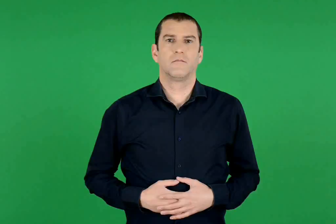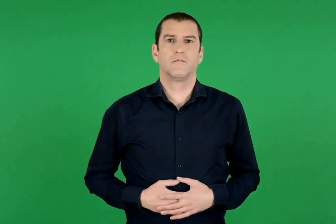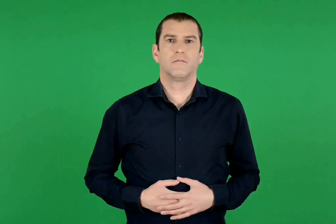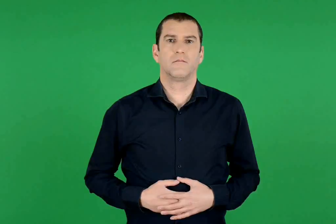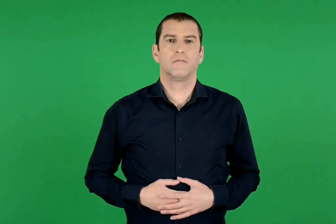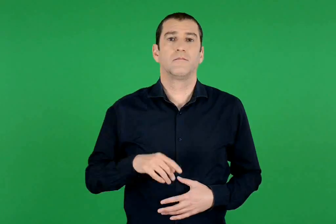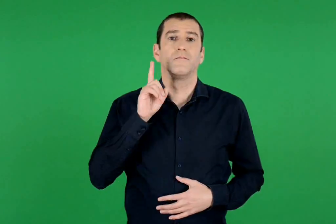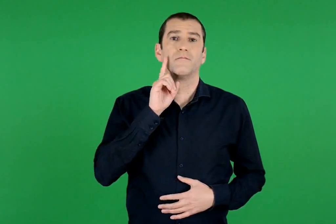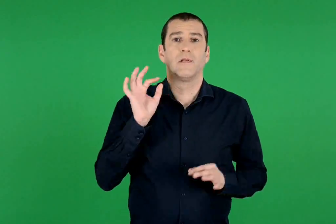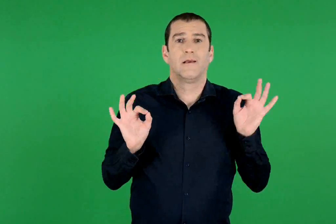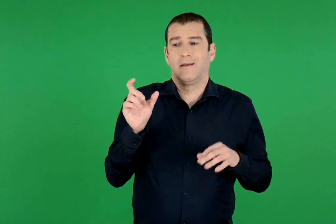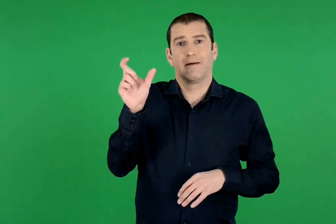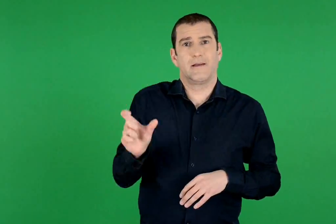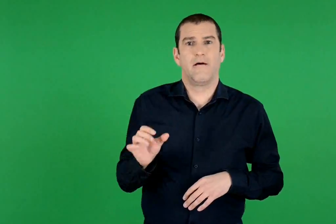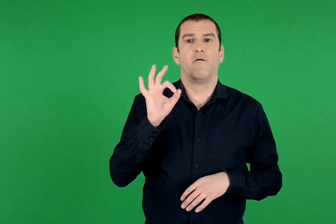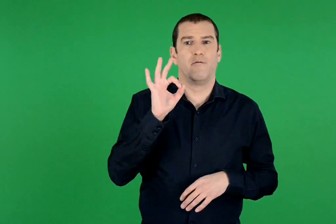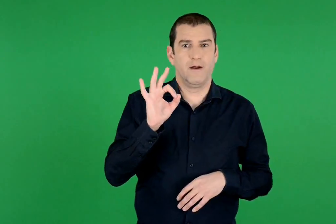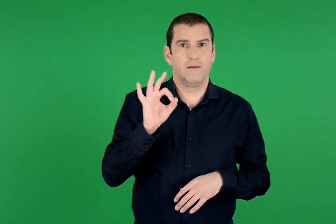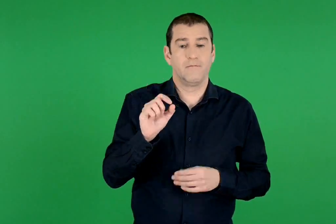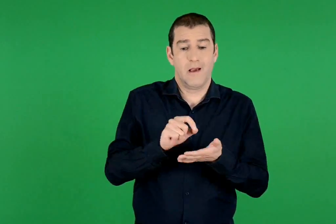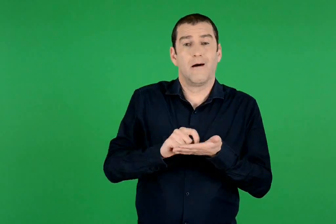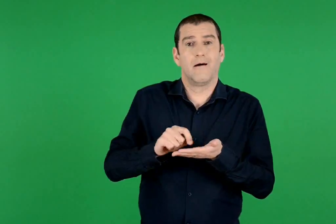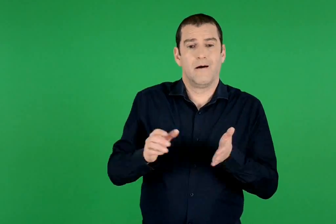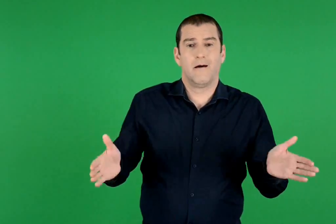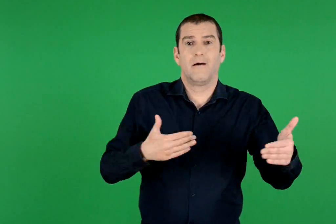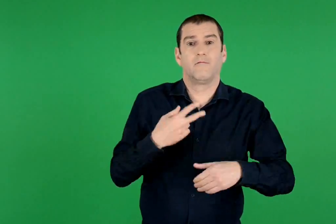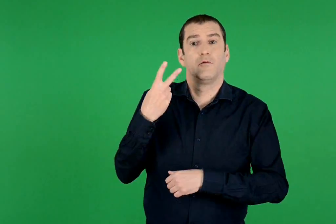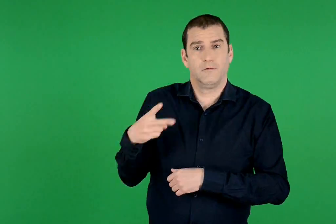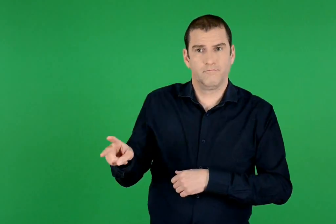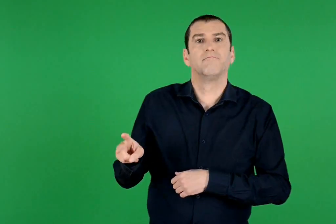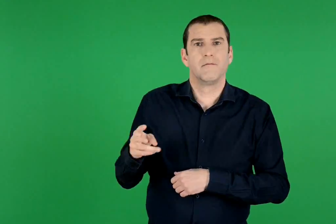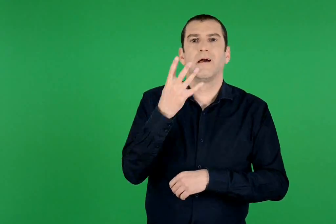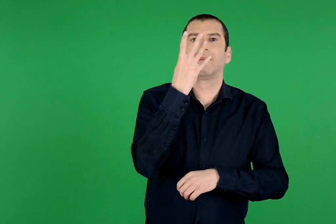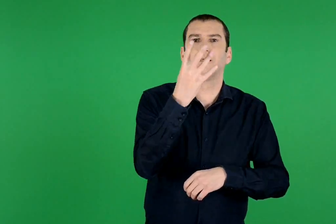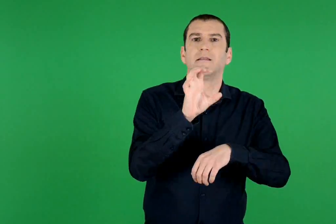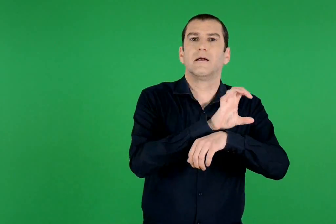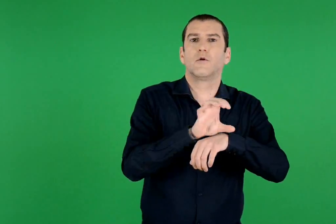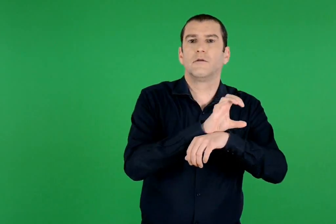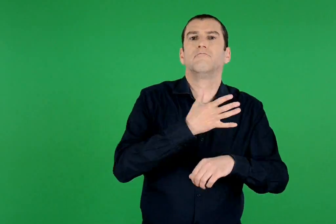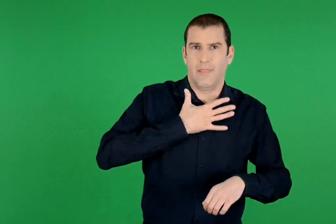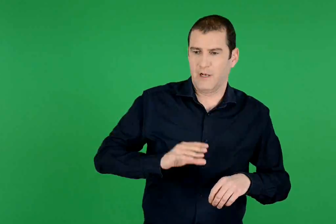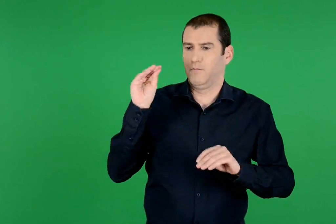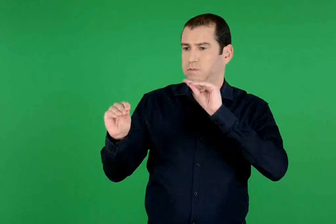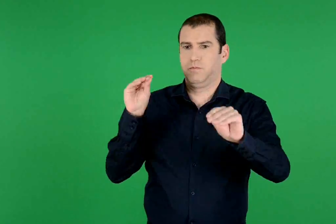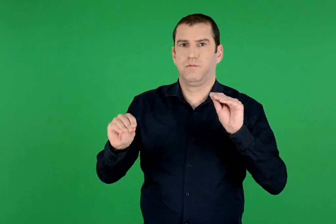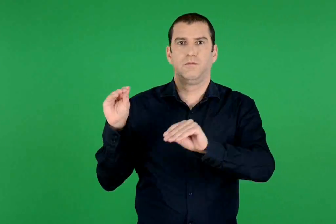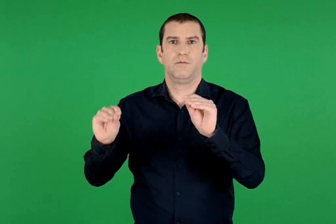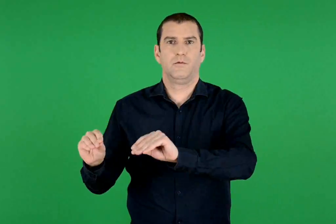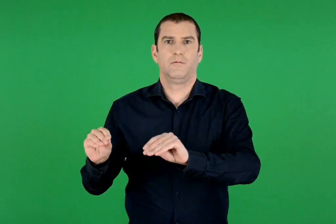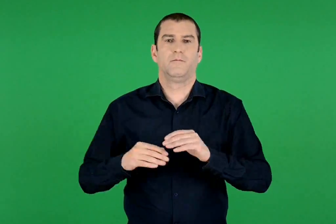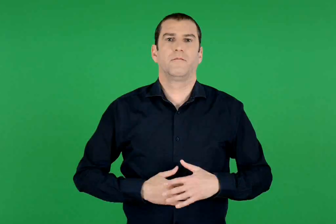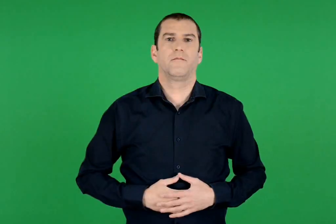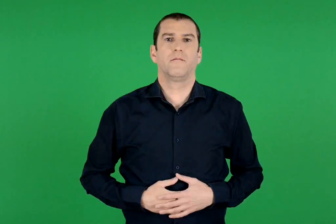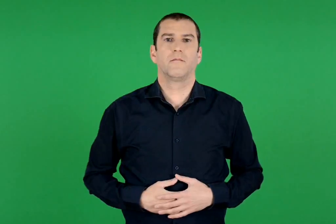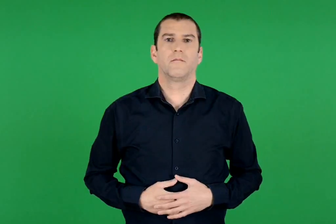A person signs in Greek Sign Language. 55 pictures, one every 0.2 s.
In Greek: η κυρία φανή θέλει να εξοπλίσει το γραφείο της με 4 υπολογιστές
